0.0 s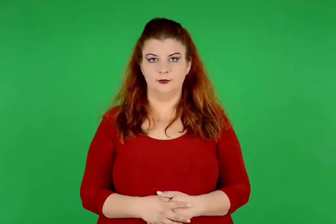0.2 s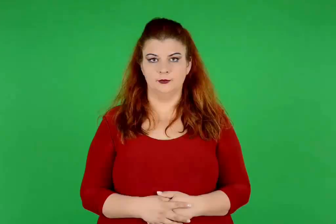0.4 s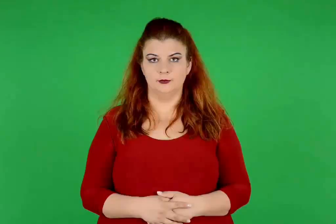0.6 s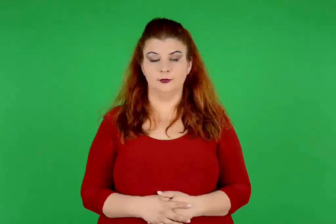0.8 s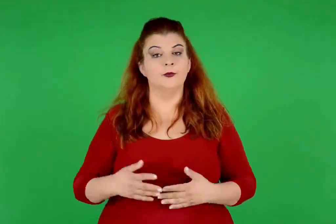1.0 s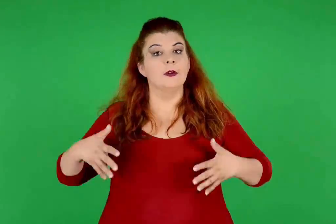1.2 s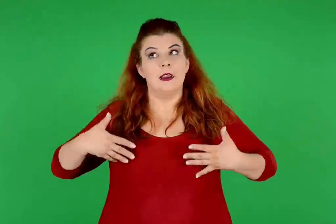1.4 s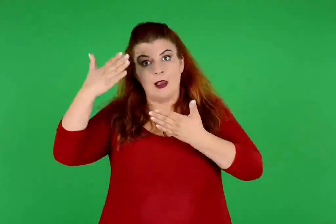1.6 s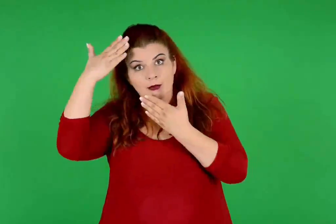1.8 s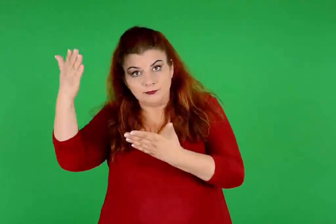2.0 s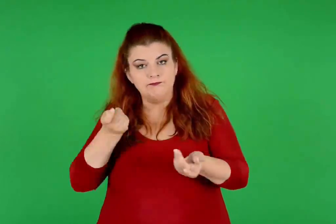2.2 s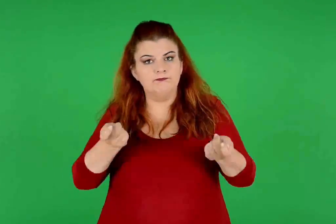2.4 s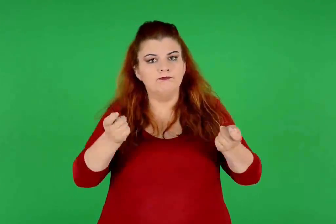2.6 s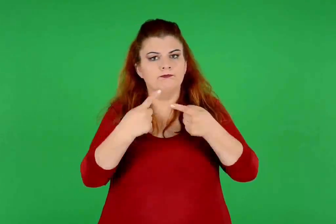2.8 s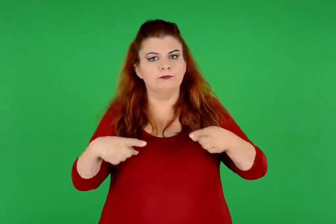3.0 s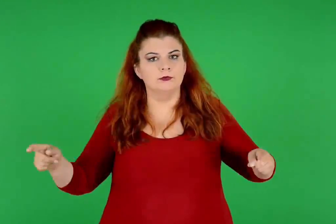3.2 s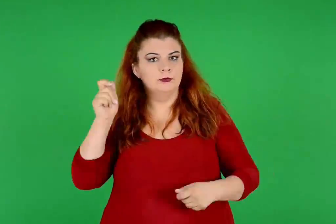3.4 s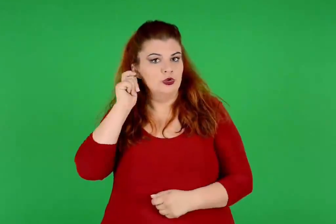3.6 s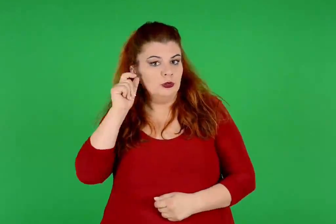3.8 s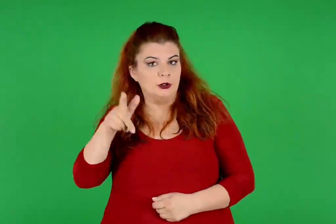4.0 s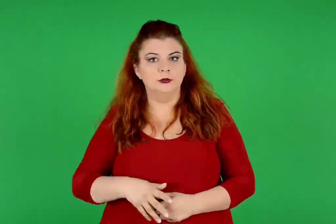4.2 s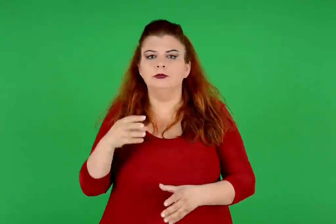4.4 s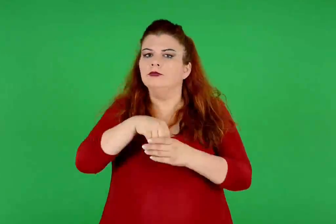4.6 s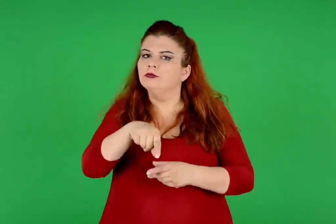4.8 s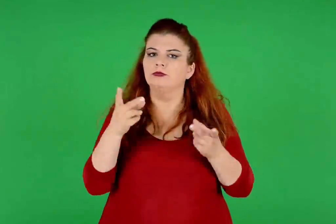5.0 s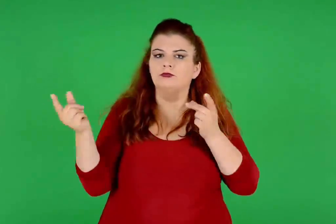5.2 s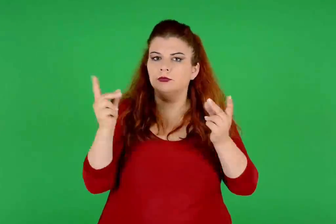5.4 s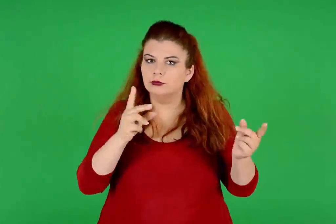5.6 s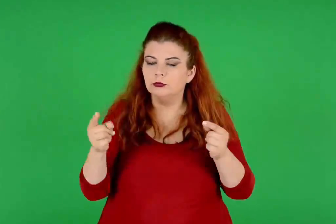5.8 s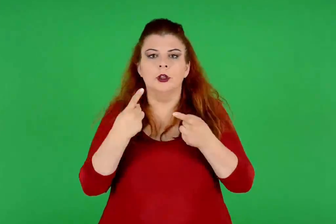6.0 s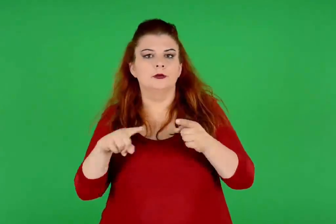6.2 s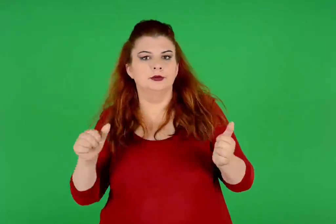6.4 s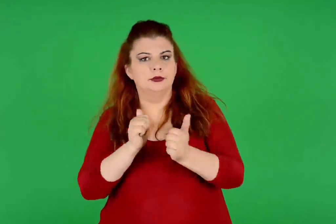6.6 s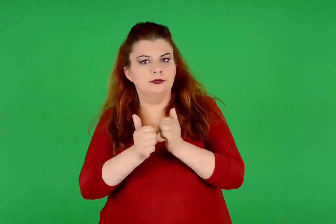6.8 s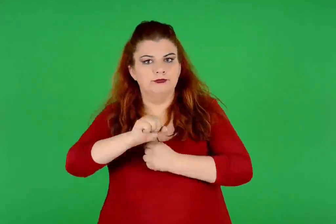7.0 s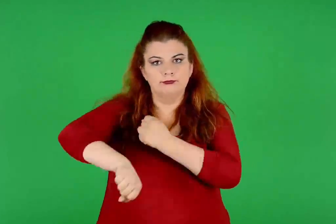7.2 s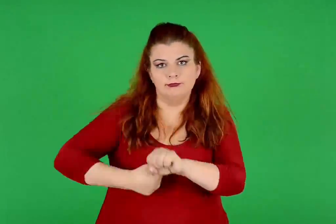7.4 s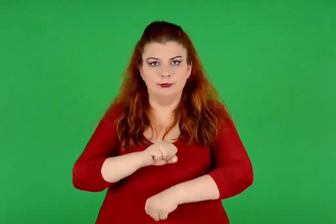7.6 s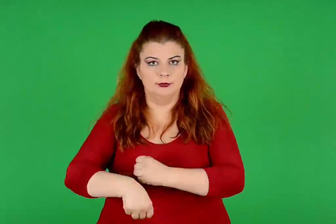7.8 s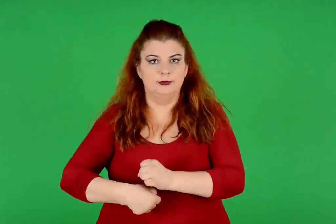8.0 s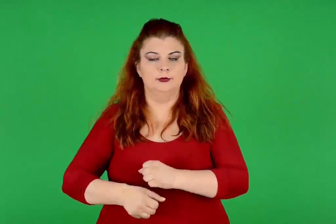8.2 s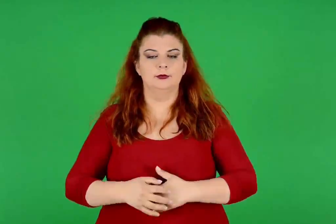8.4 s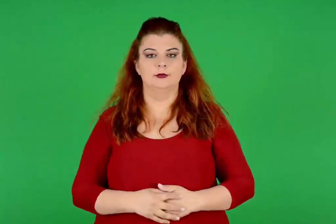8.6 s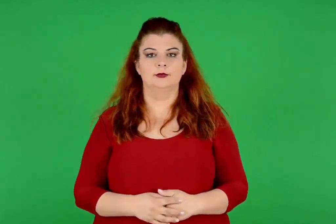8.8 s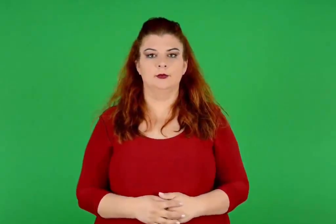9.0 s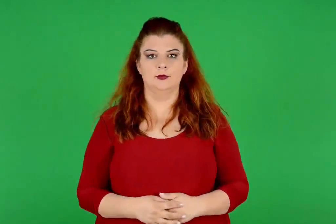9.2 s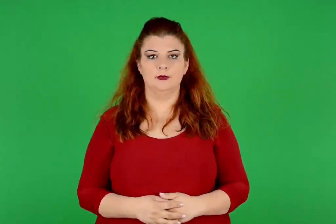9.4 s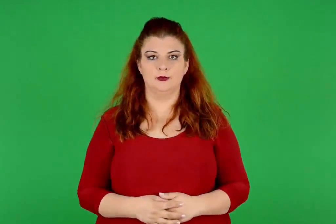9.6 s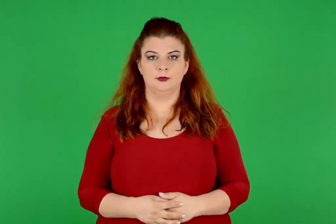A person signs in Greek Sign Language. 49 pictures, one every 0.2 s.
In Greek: για χάρη της έκαναν γιορτές , όπου χόρευαν κι έκαναν αθλήματα
